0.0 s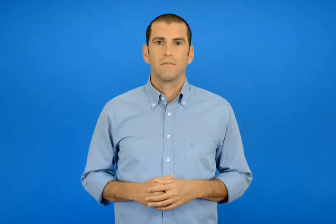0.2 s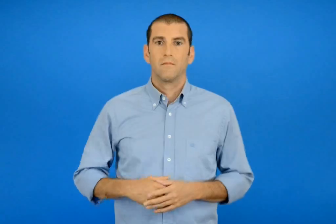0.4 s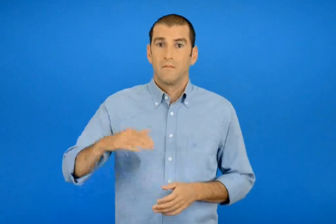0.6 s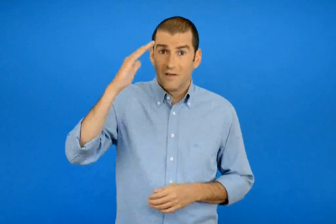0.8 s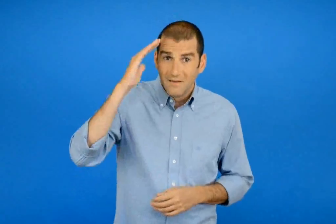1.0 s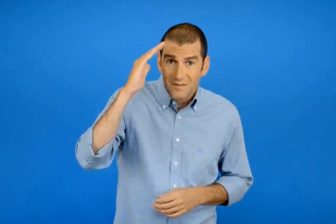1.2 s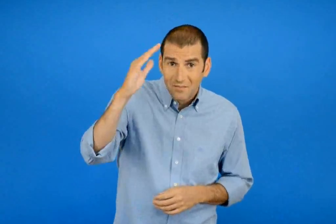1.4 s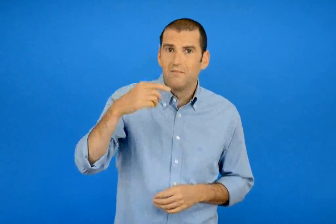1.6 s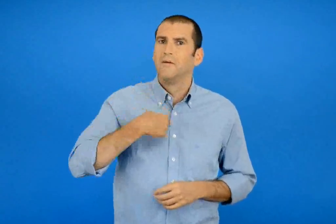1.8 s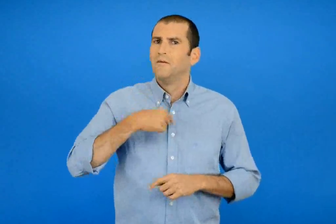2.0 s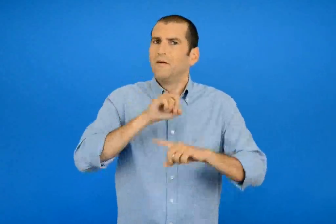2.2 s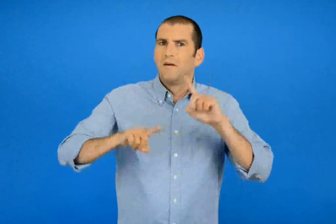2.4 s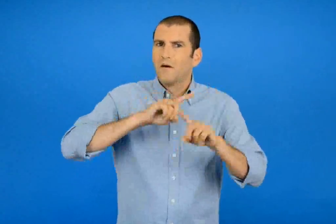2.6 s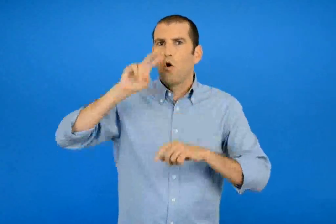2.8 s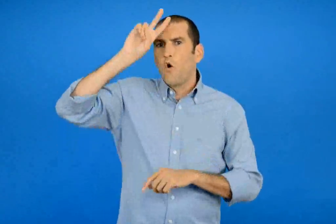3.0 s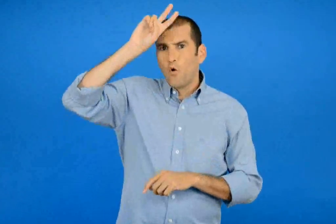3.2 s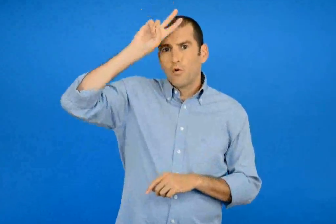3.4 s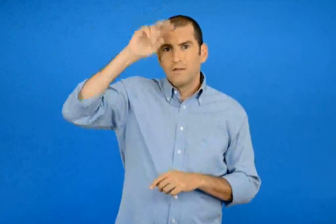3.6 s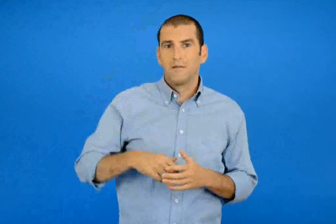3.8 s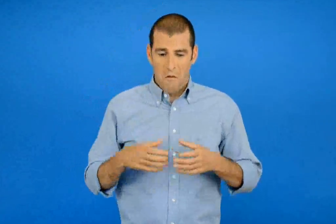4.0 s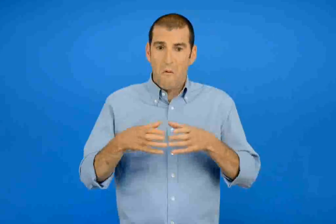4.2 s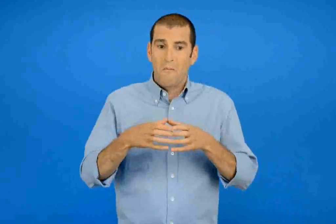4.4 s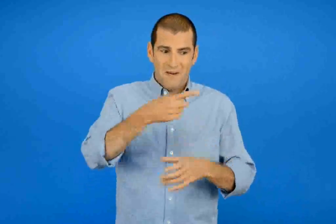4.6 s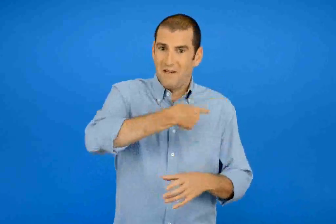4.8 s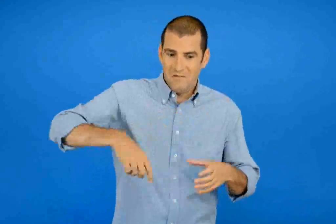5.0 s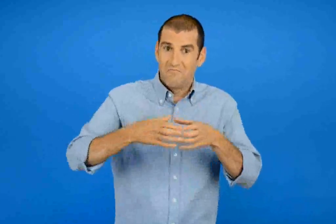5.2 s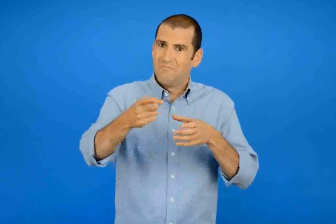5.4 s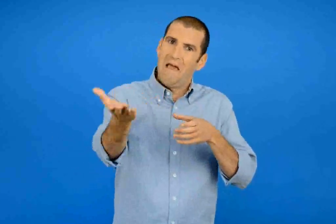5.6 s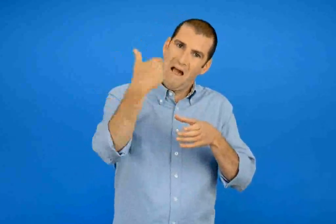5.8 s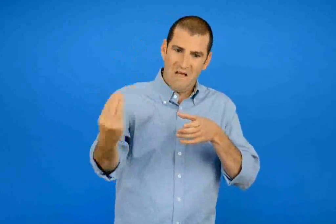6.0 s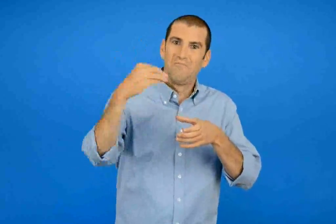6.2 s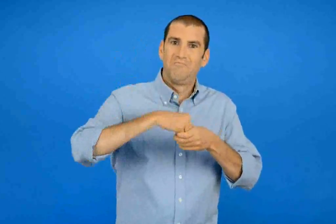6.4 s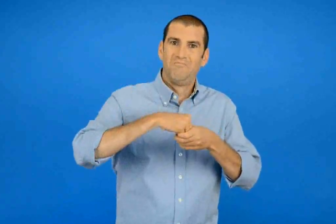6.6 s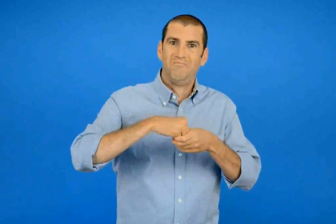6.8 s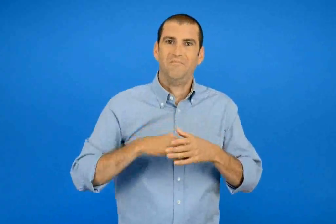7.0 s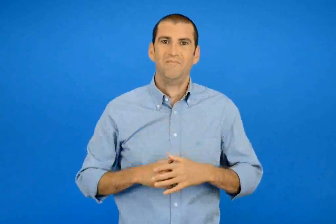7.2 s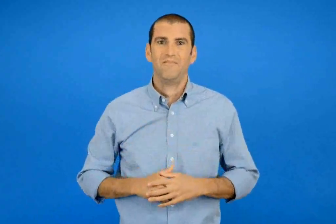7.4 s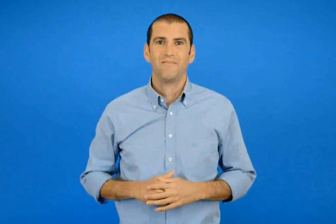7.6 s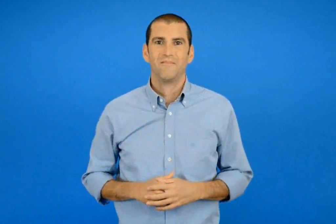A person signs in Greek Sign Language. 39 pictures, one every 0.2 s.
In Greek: γειά σου με λένε λουκά έλα και εσύ στην παρέα μας
